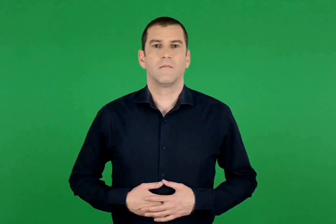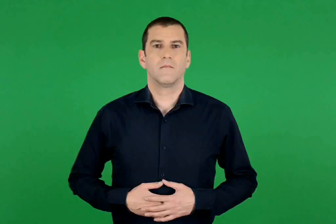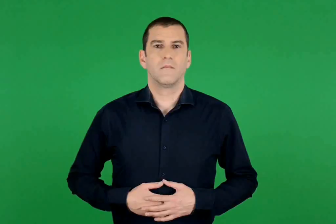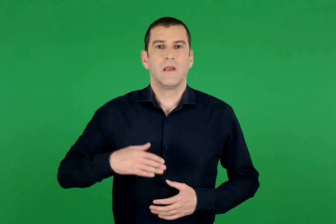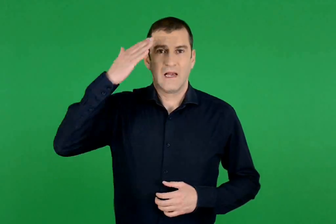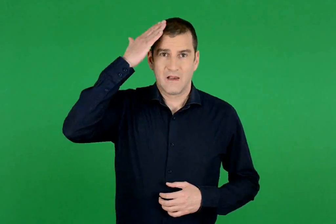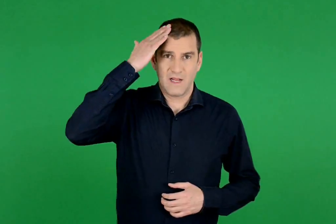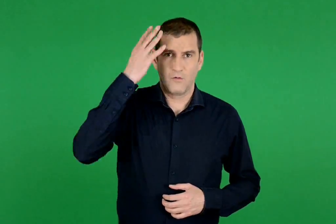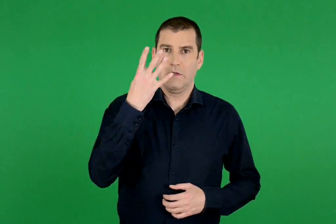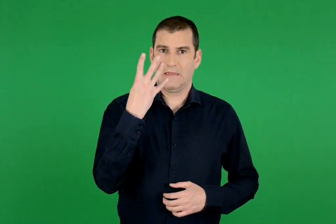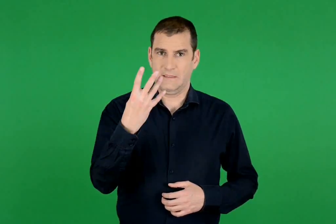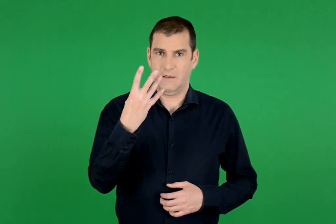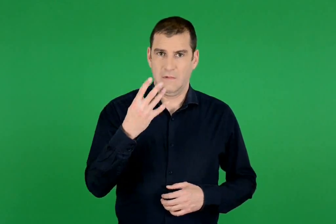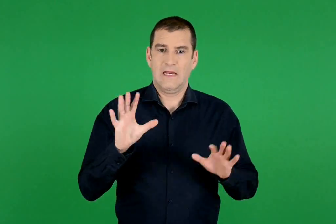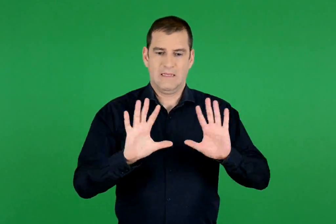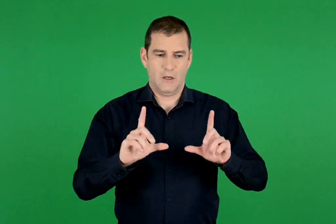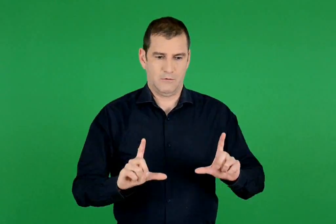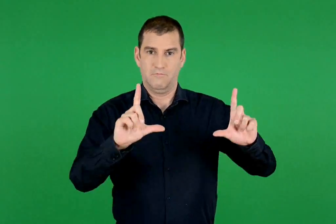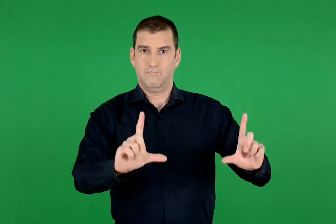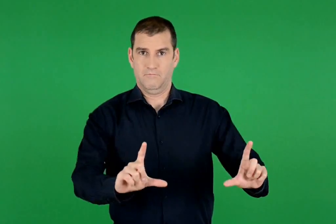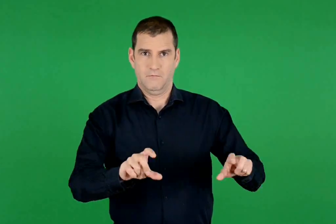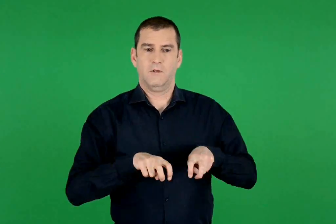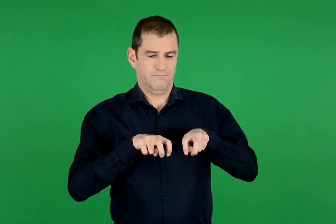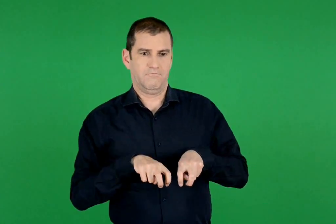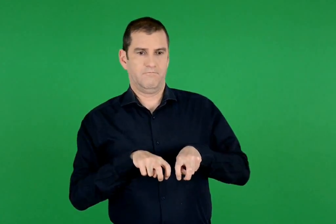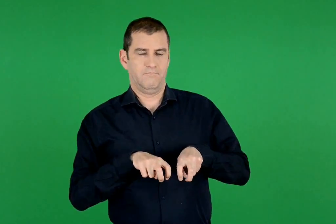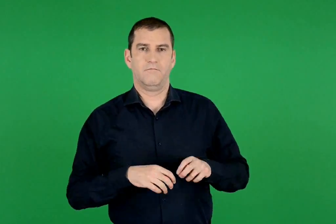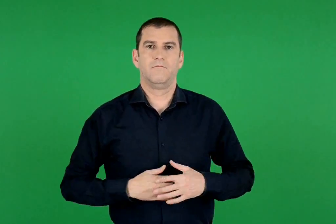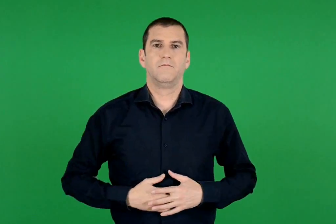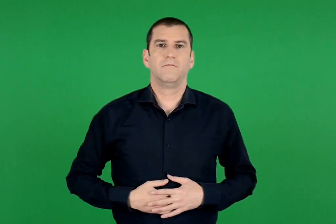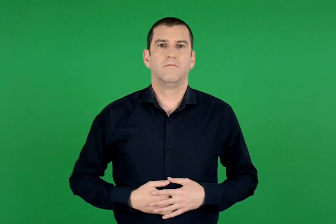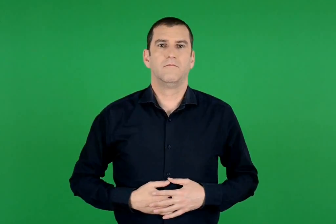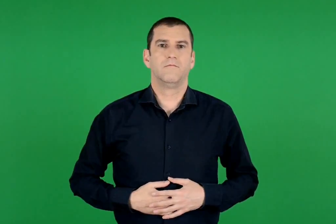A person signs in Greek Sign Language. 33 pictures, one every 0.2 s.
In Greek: κεφάλαιο 4. μπροστά στην τηλεόραση
